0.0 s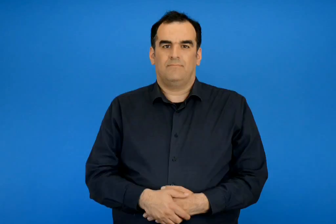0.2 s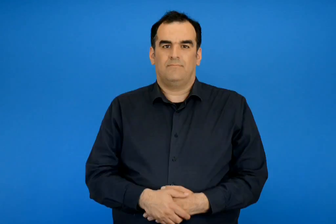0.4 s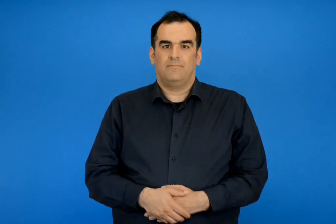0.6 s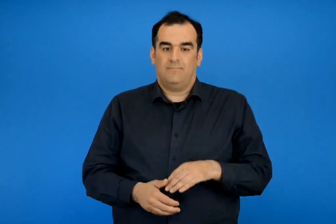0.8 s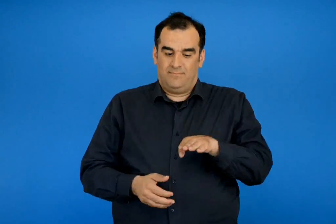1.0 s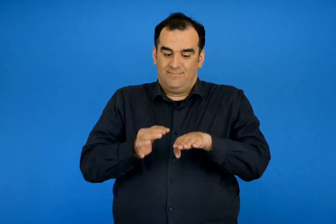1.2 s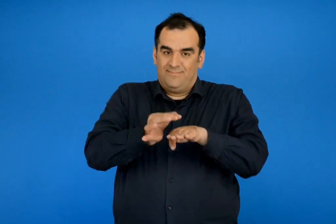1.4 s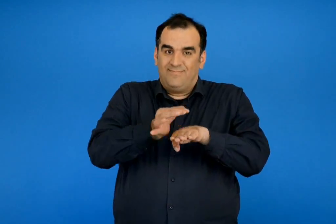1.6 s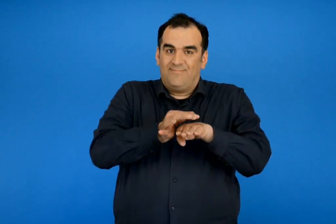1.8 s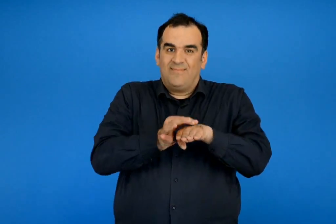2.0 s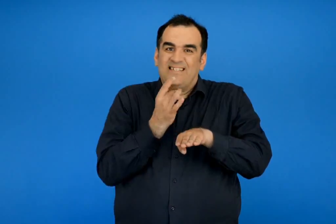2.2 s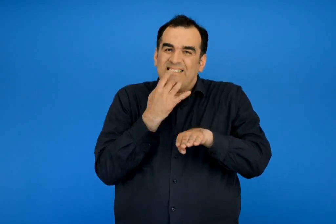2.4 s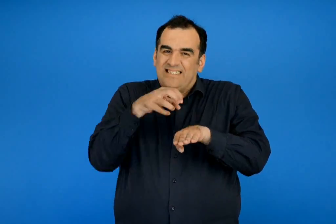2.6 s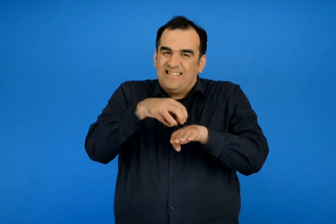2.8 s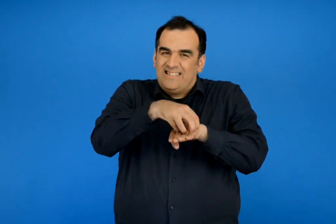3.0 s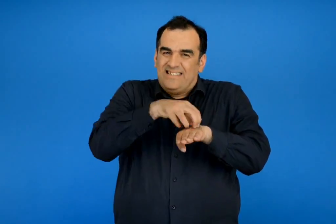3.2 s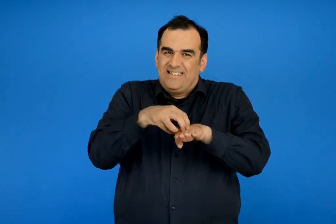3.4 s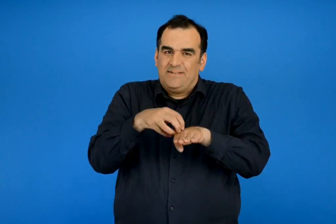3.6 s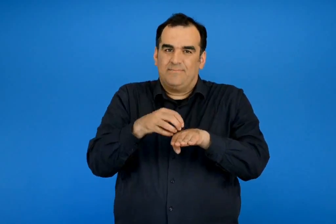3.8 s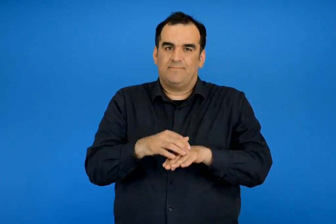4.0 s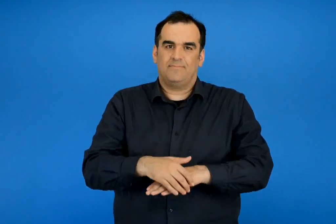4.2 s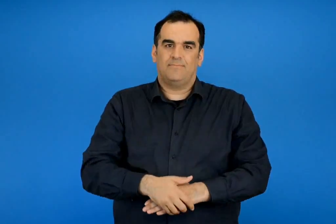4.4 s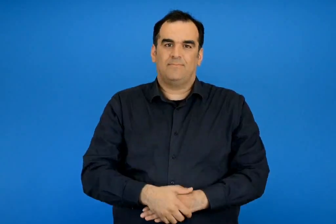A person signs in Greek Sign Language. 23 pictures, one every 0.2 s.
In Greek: φολίδες
